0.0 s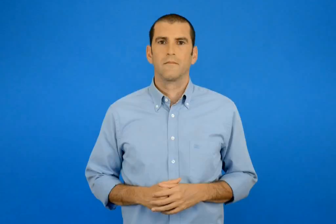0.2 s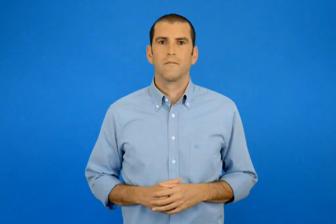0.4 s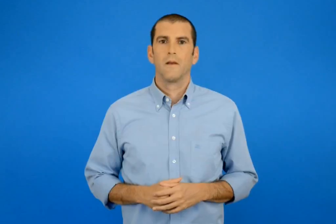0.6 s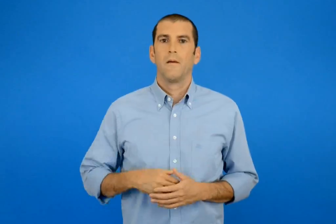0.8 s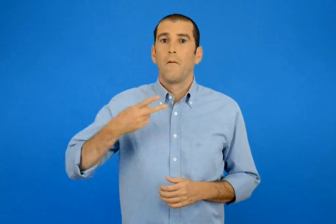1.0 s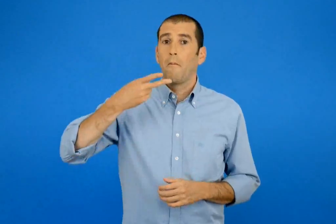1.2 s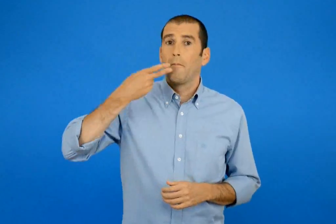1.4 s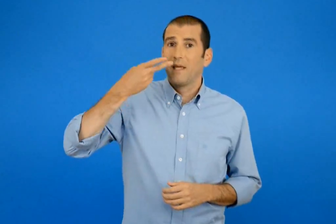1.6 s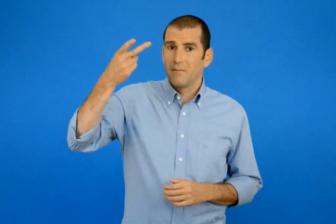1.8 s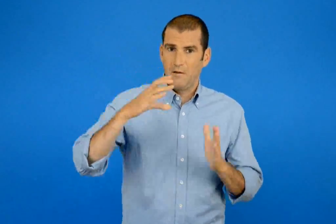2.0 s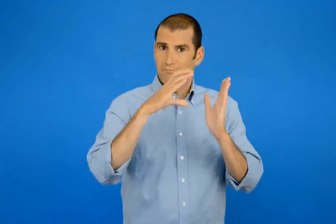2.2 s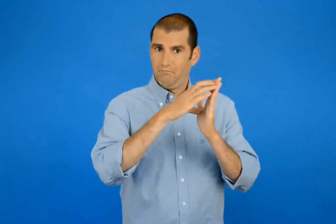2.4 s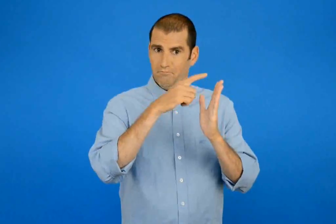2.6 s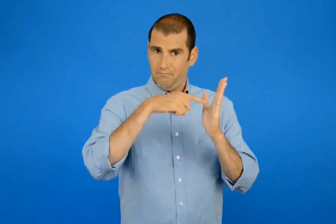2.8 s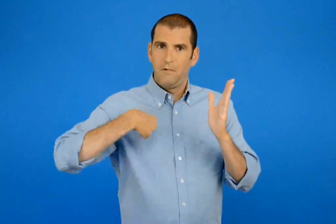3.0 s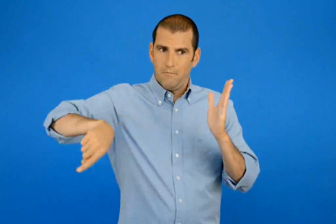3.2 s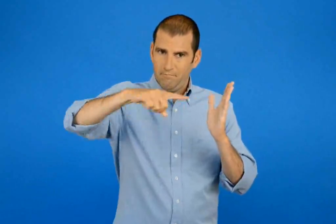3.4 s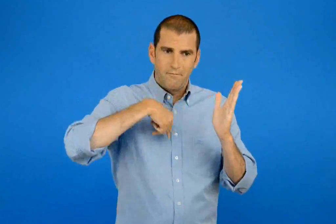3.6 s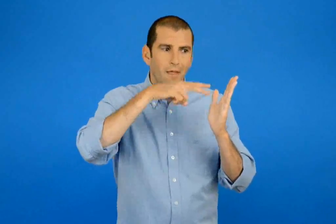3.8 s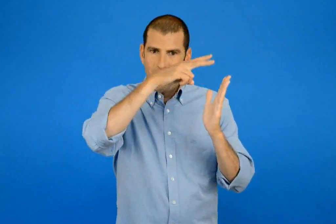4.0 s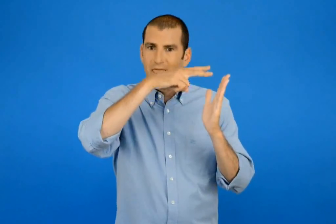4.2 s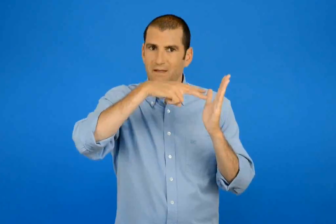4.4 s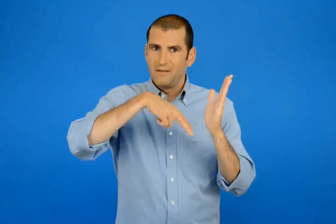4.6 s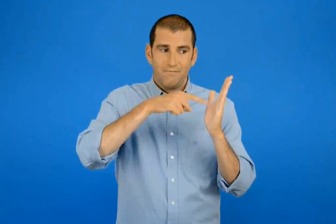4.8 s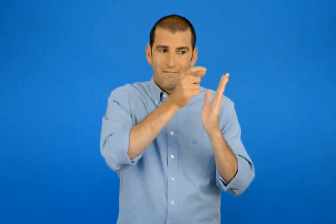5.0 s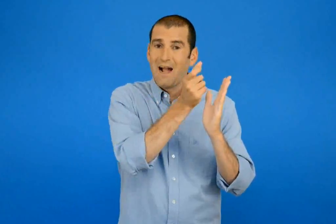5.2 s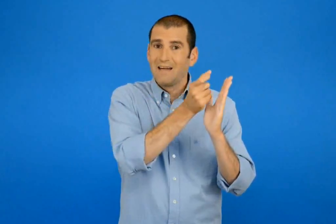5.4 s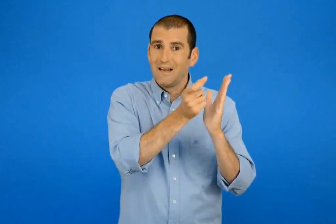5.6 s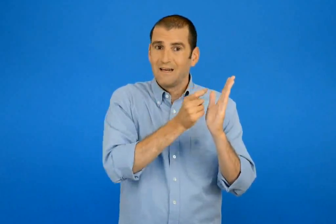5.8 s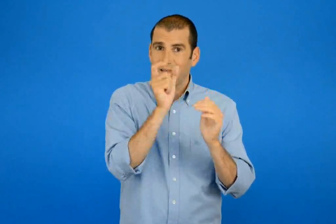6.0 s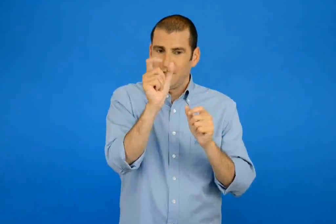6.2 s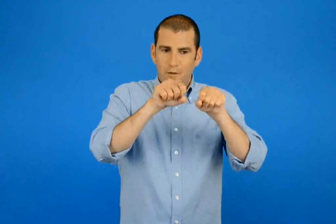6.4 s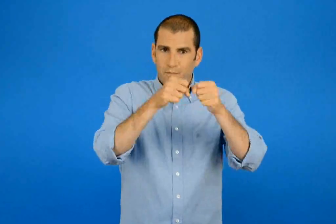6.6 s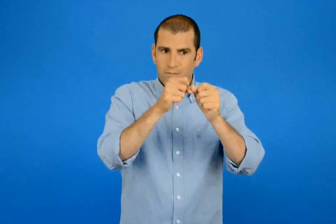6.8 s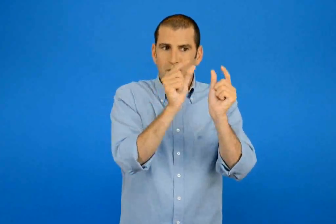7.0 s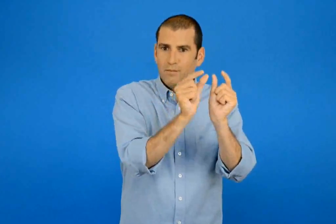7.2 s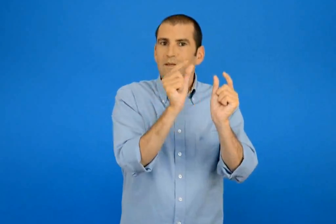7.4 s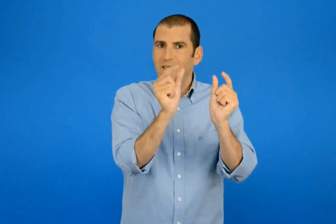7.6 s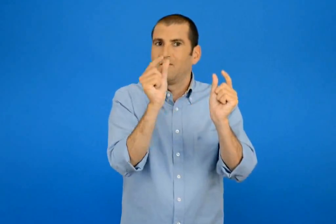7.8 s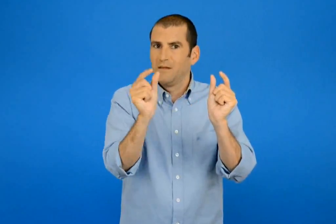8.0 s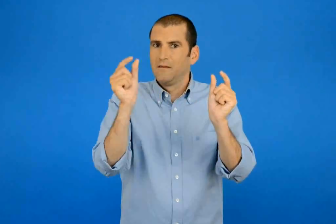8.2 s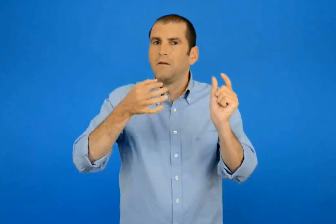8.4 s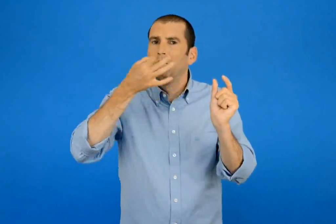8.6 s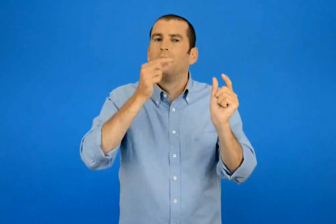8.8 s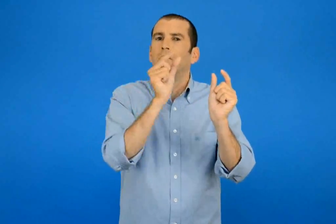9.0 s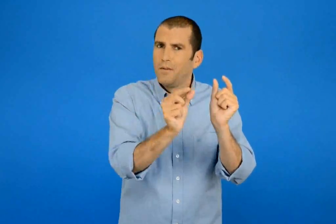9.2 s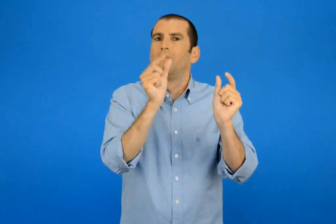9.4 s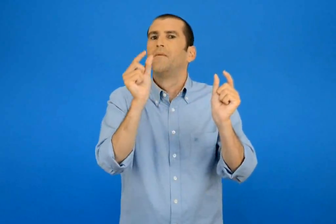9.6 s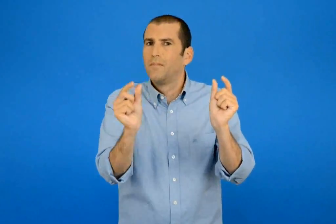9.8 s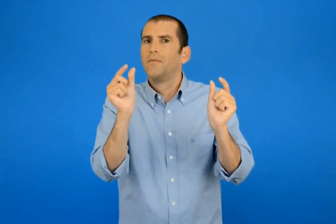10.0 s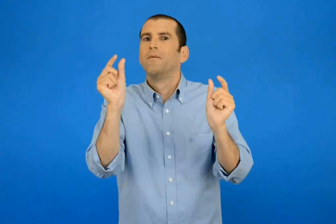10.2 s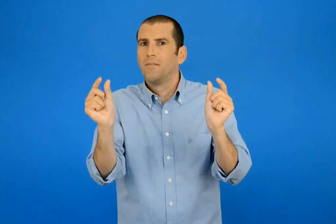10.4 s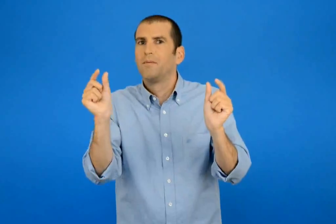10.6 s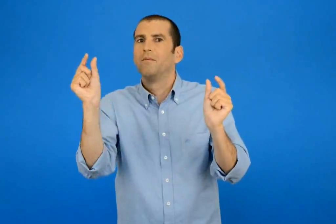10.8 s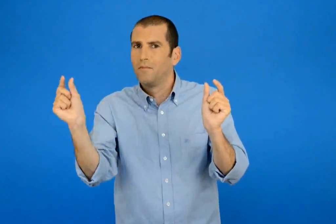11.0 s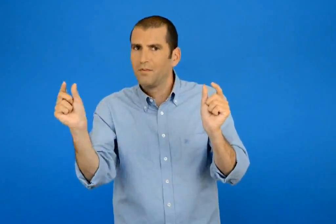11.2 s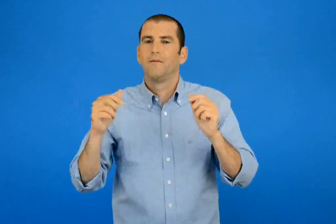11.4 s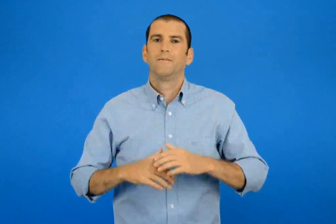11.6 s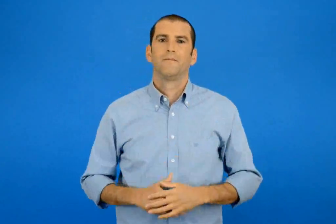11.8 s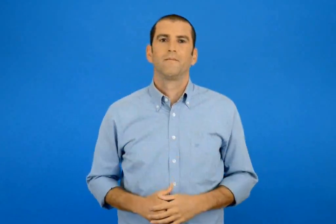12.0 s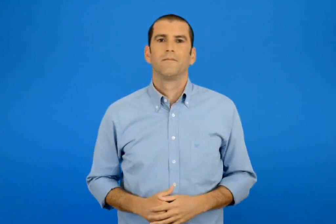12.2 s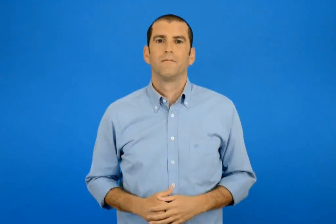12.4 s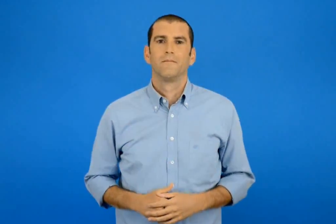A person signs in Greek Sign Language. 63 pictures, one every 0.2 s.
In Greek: ας διαβάσουμε ρυθμικά το ποίημα χωρίζοντας τις λέξεις σε συλλαβές
